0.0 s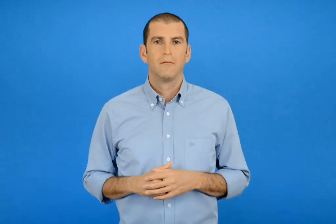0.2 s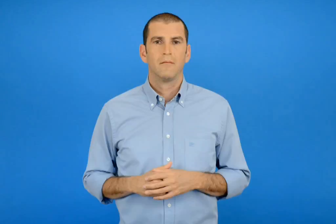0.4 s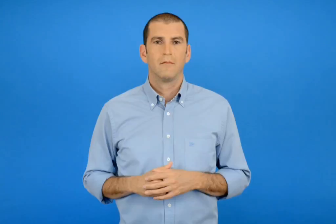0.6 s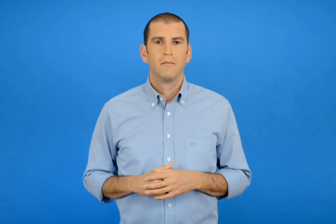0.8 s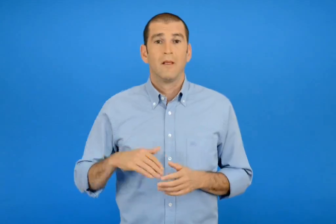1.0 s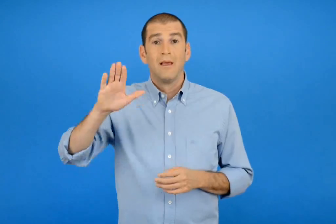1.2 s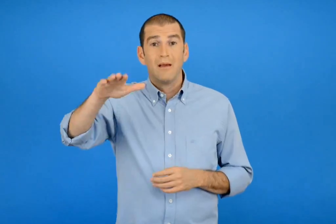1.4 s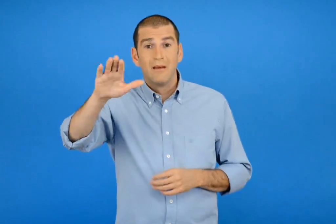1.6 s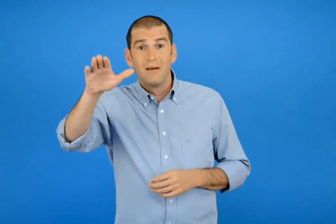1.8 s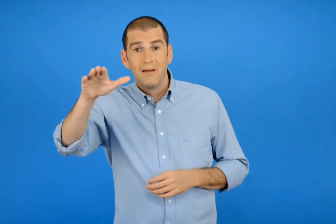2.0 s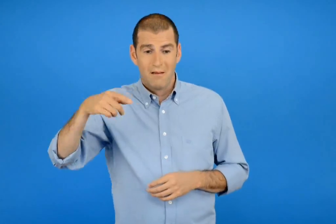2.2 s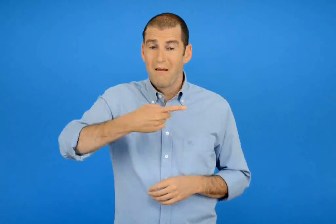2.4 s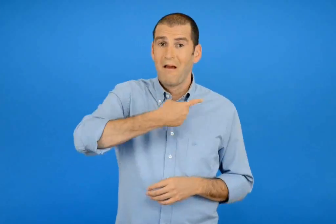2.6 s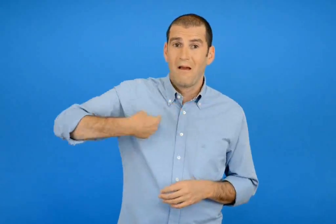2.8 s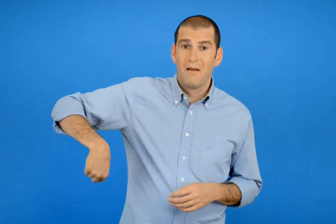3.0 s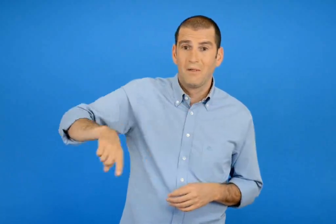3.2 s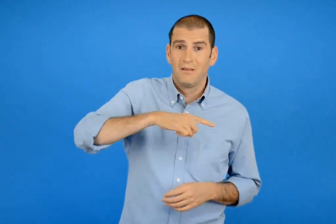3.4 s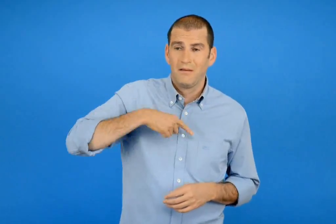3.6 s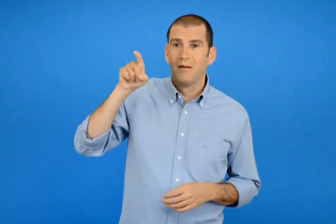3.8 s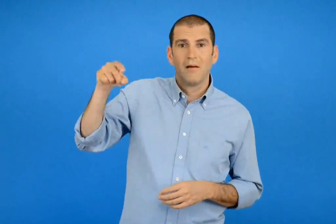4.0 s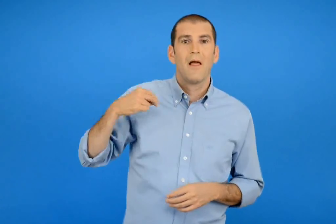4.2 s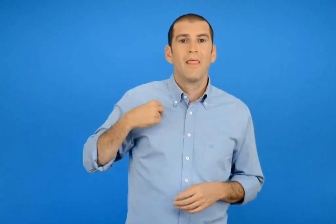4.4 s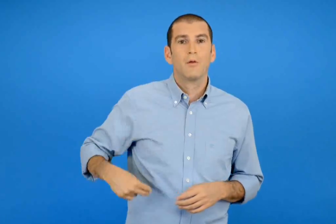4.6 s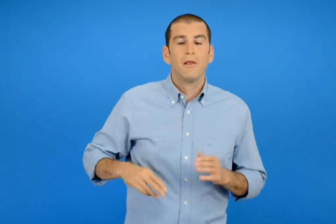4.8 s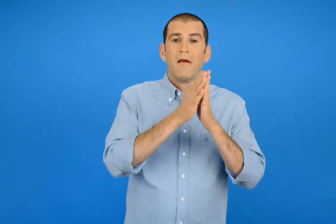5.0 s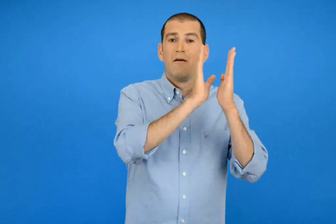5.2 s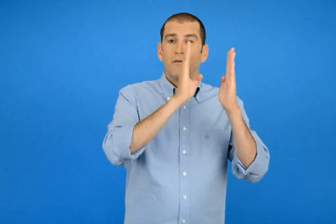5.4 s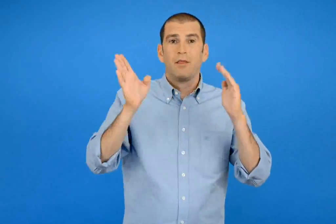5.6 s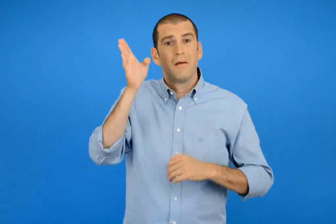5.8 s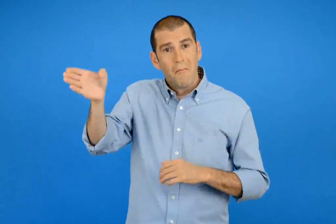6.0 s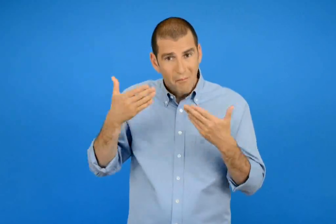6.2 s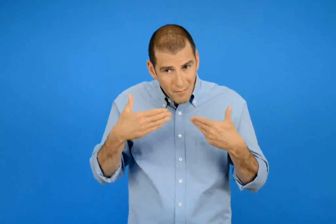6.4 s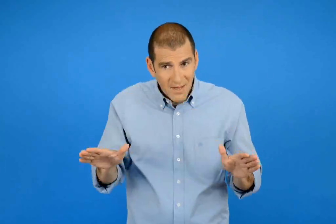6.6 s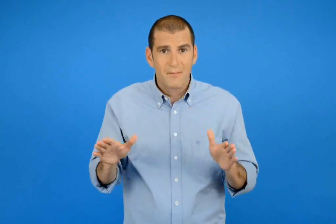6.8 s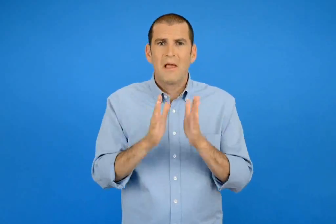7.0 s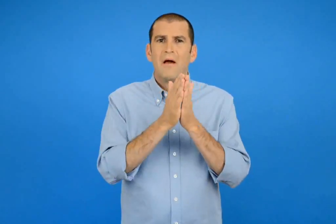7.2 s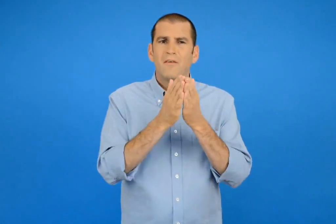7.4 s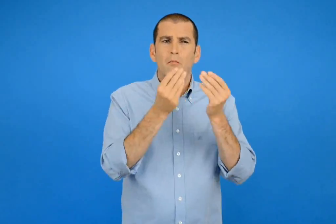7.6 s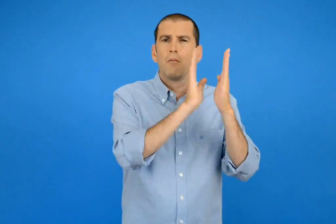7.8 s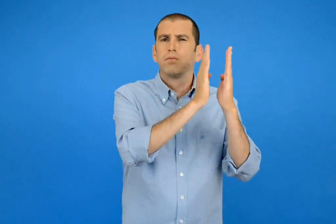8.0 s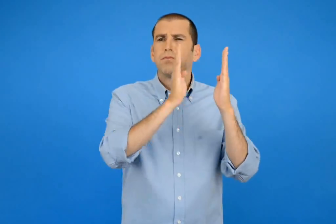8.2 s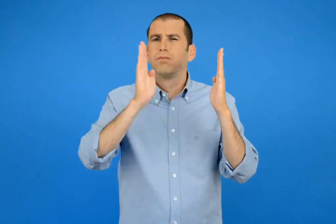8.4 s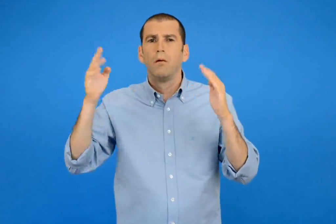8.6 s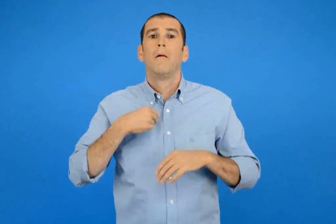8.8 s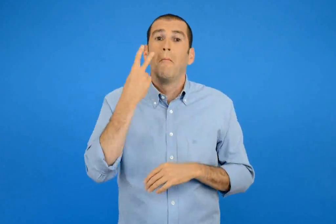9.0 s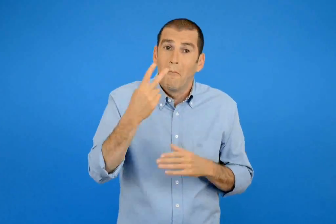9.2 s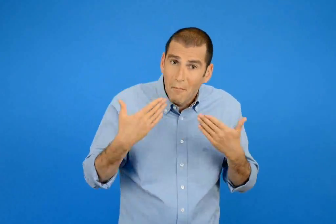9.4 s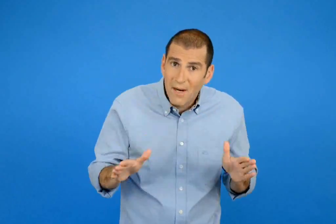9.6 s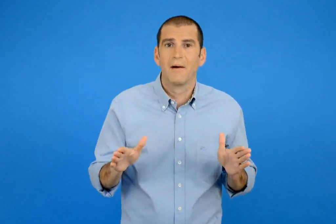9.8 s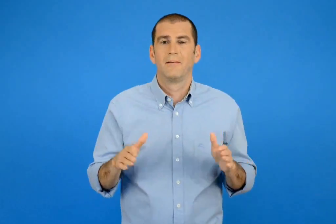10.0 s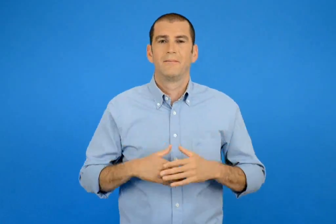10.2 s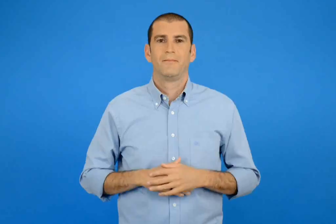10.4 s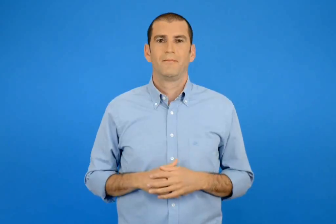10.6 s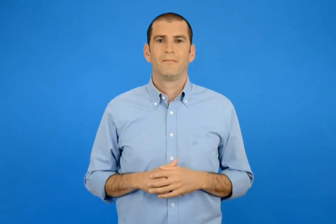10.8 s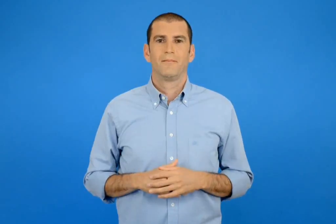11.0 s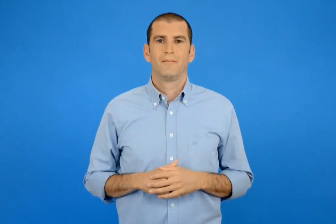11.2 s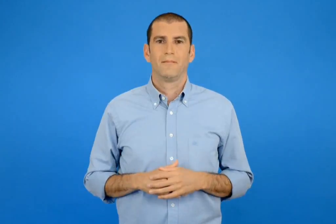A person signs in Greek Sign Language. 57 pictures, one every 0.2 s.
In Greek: κύριε πήγαμε στη δημοτική βιβλιοθήκη και είδαμε πολλά βιβλία
